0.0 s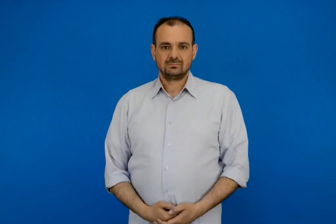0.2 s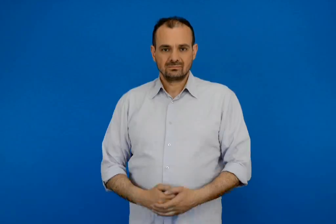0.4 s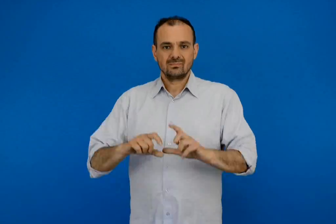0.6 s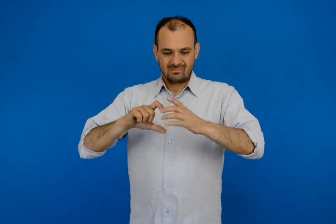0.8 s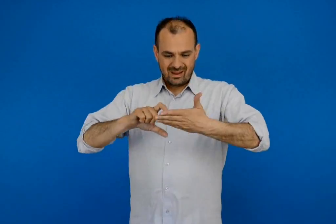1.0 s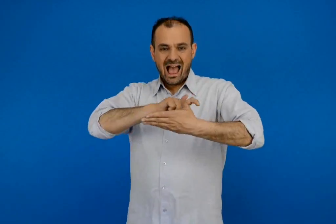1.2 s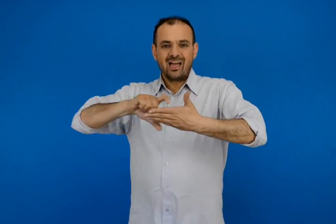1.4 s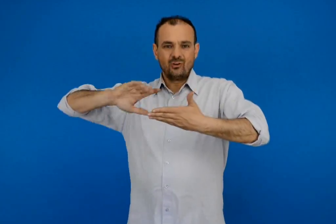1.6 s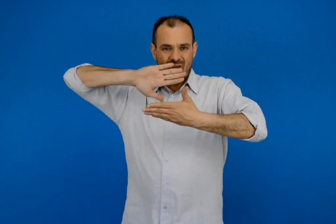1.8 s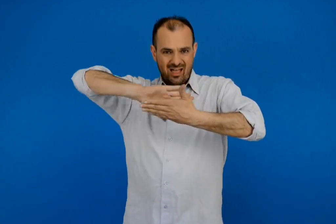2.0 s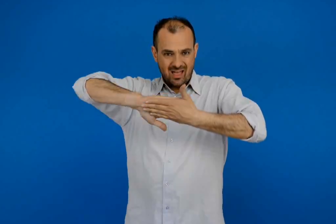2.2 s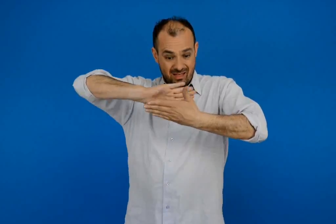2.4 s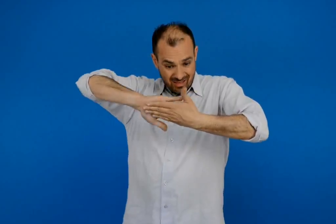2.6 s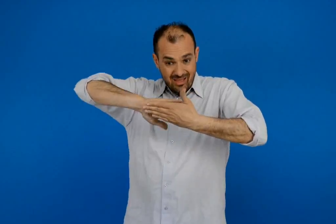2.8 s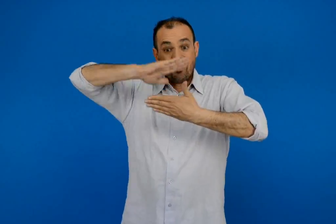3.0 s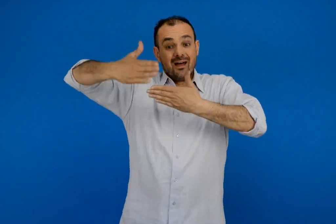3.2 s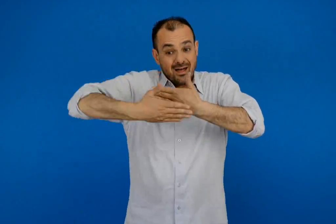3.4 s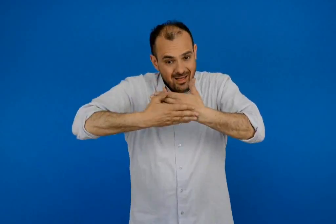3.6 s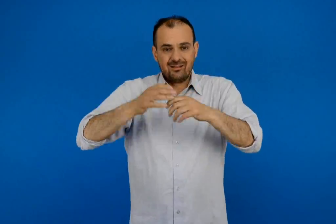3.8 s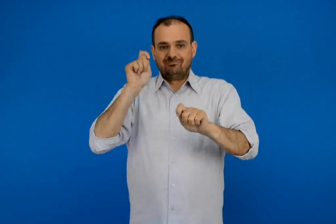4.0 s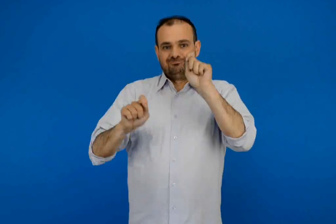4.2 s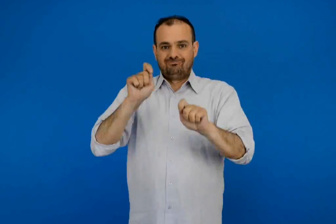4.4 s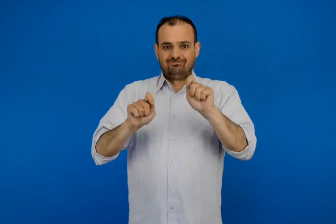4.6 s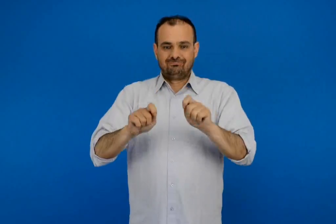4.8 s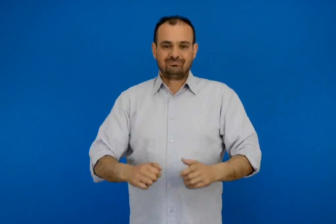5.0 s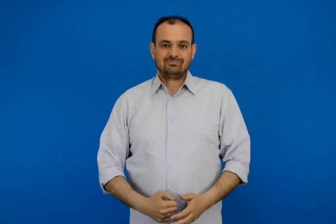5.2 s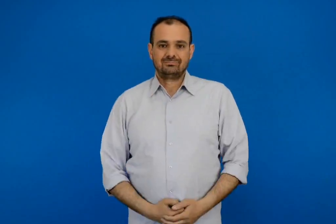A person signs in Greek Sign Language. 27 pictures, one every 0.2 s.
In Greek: βαλέ τα εξώφυλλα μπροστά και πίσω
